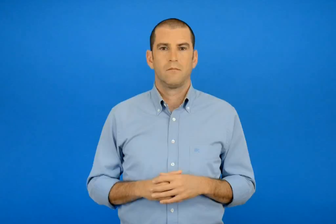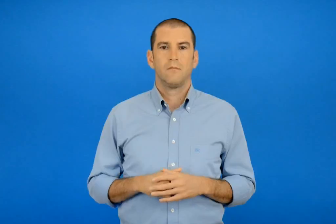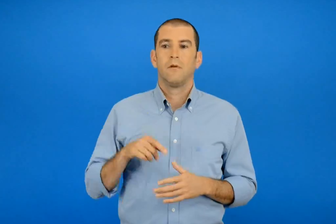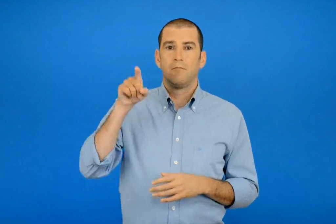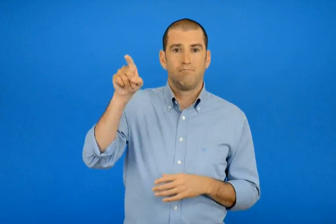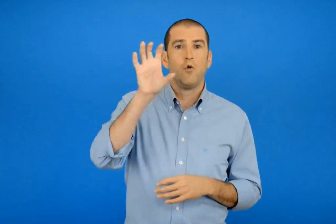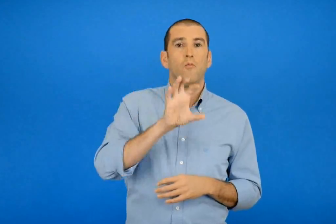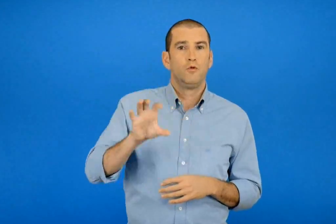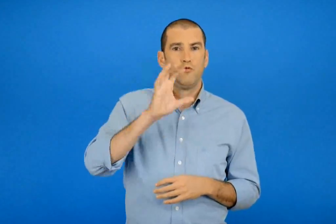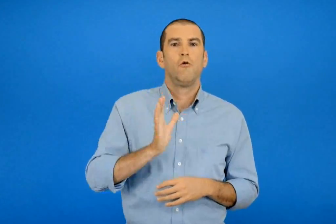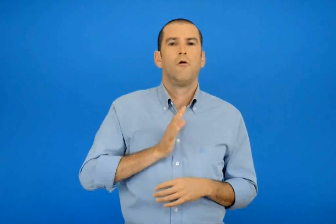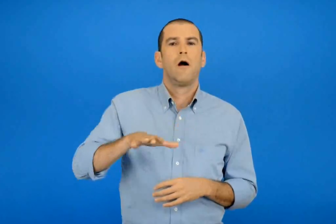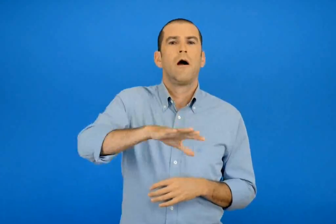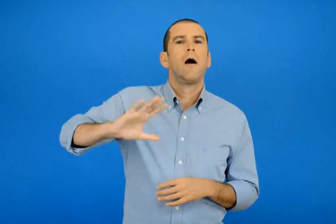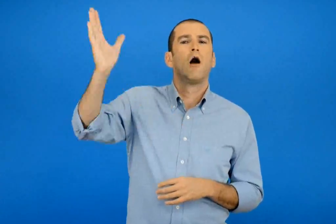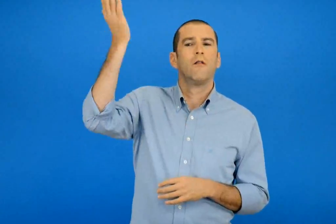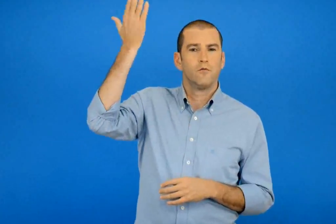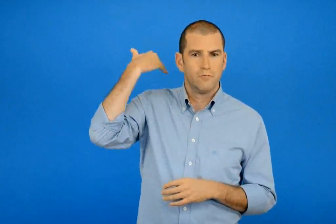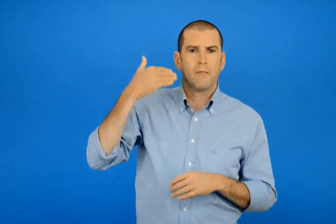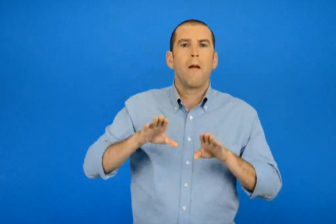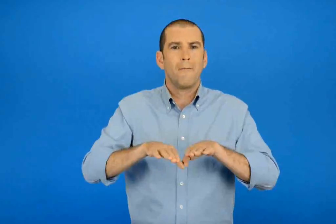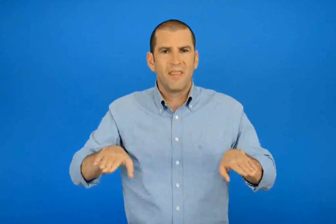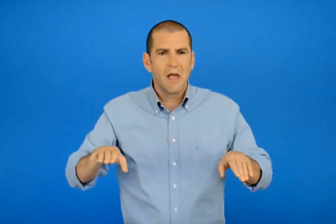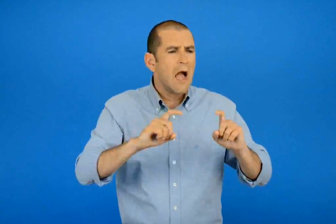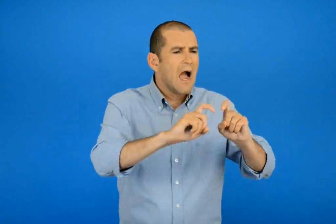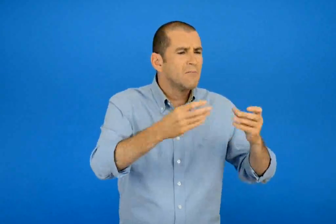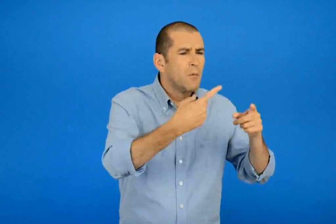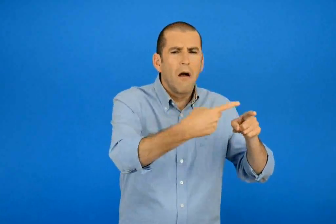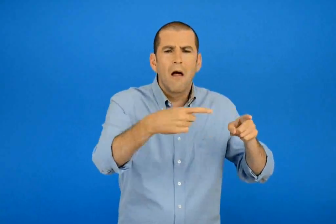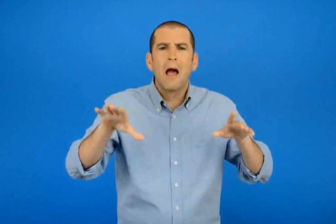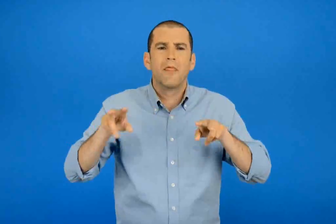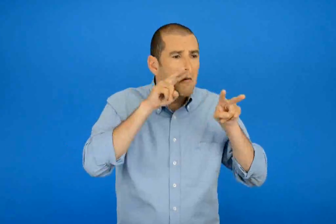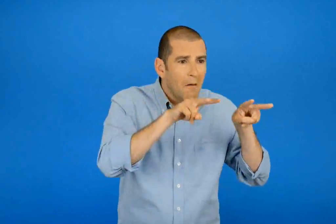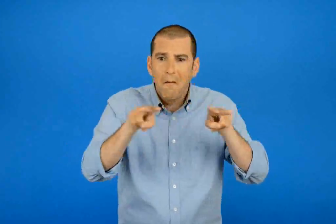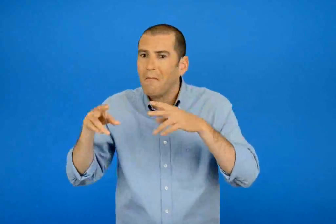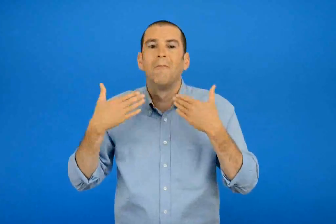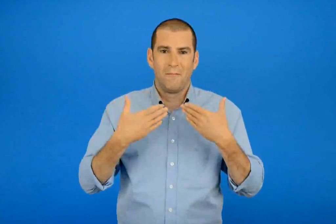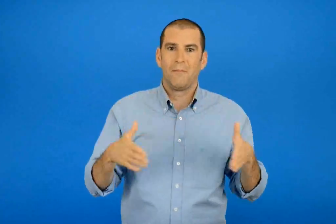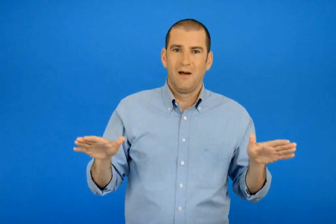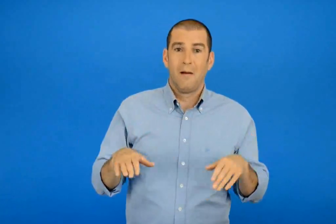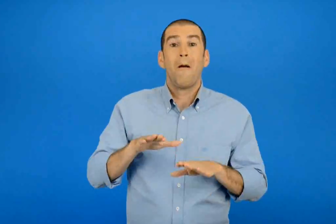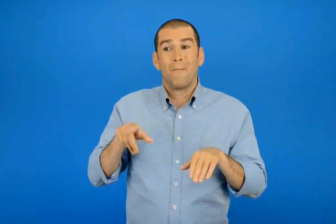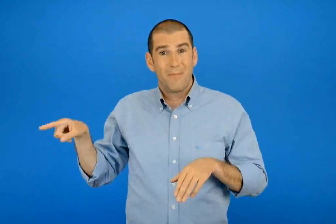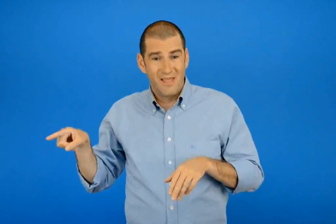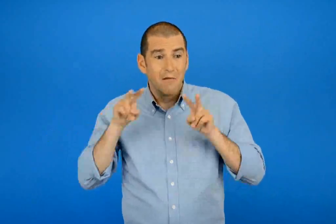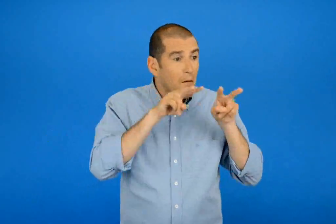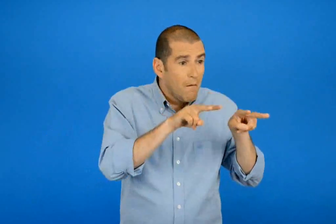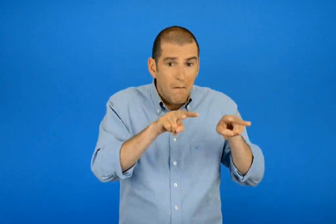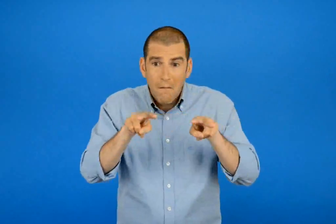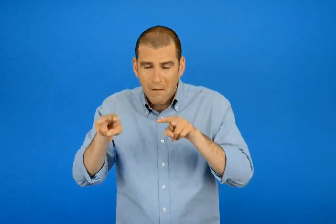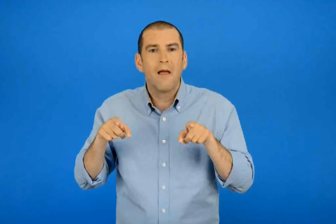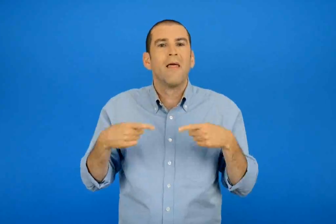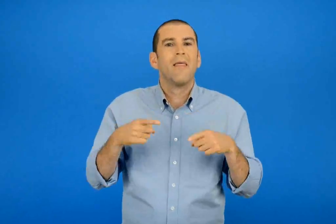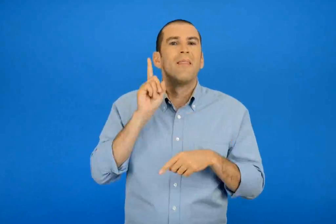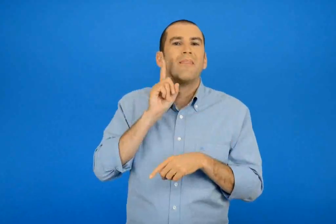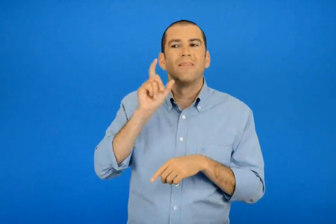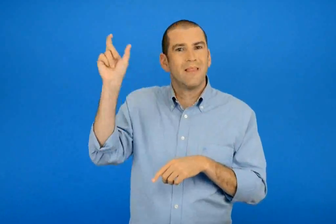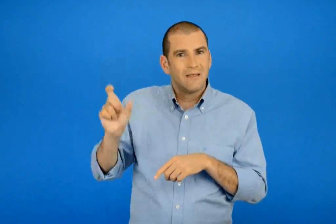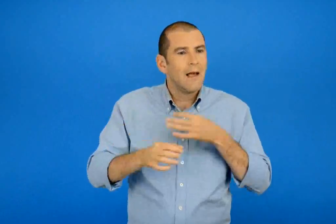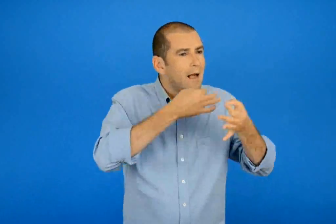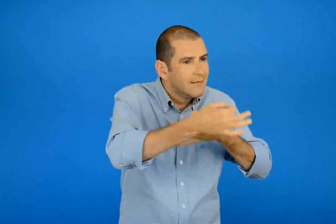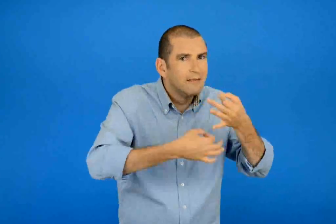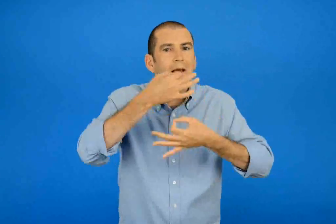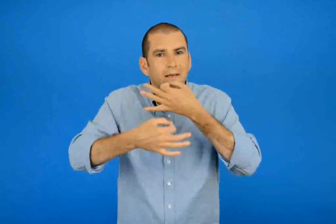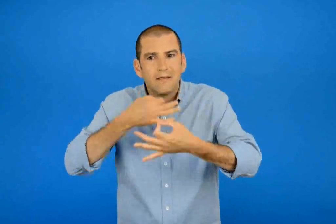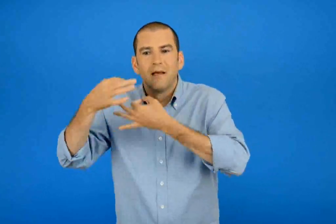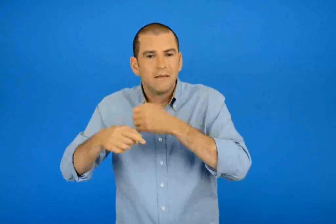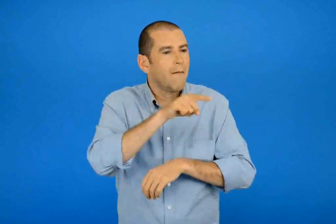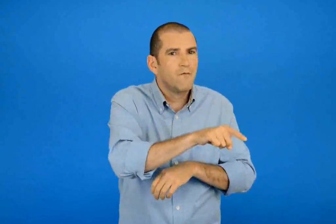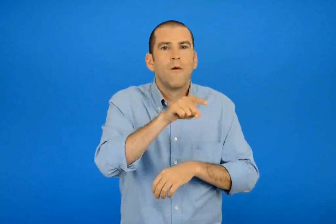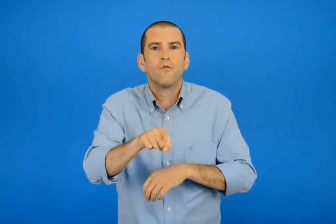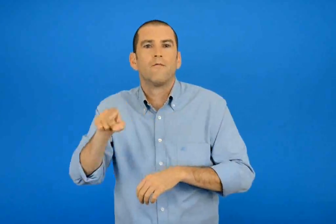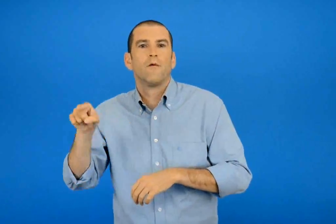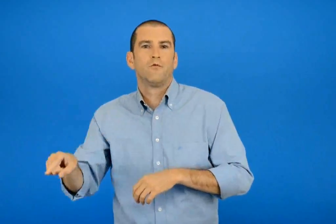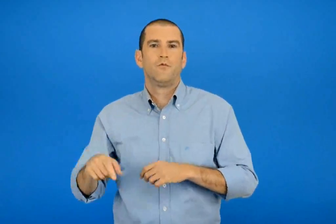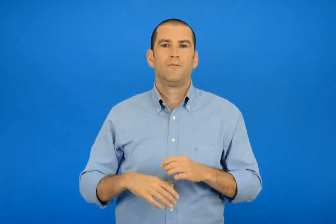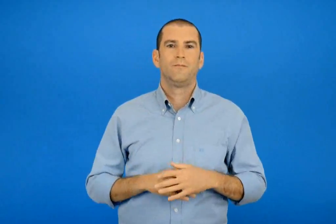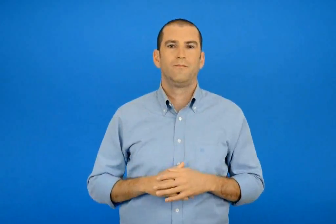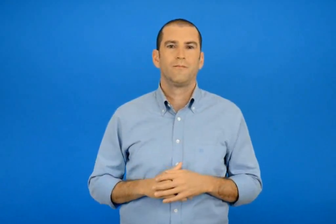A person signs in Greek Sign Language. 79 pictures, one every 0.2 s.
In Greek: στο λαογραφικό μουσείο τα παιδιά είδαν πολλά αντικείμενα ενώ τα έβλεπαν η δασκάλα τους εξηγούσε
